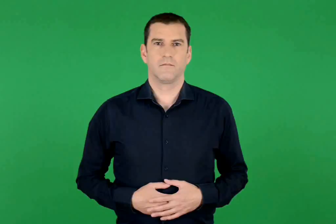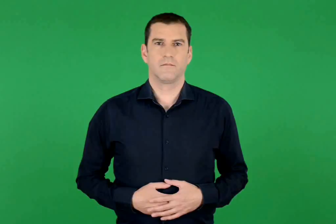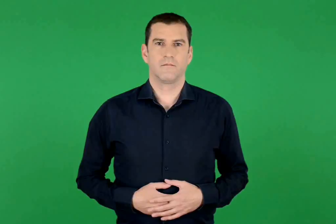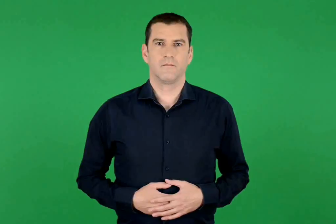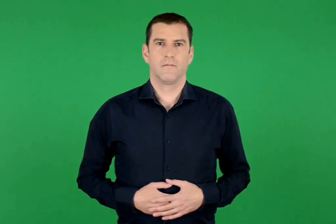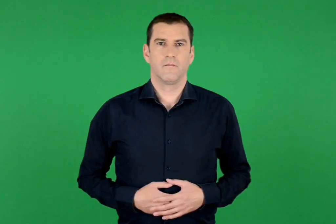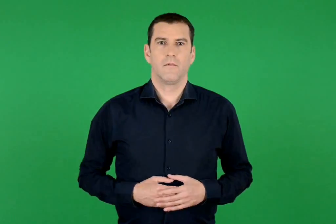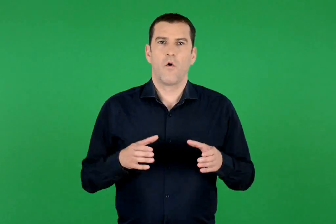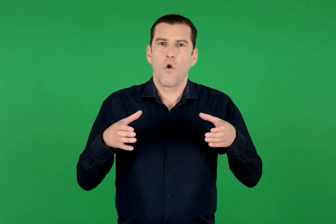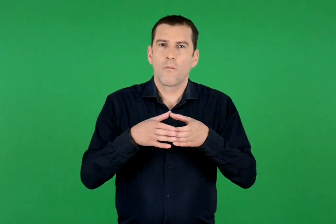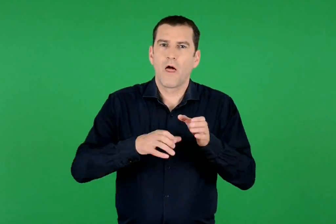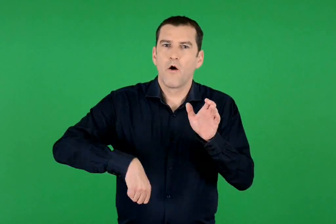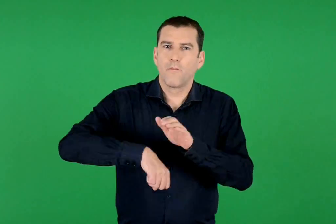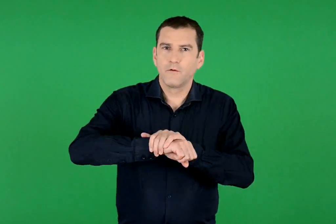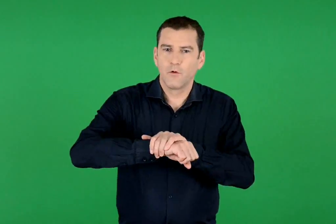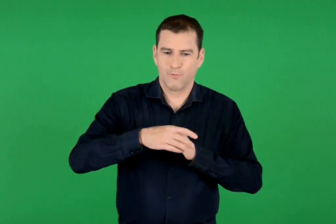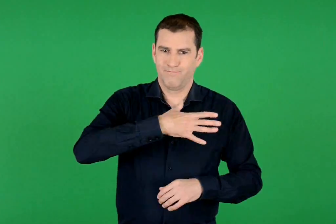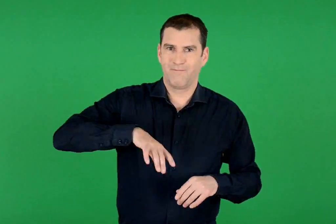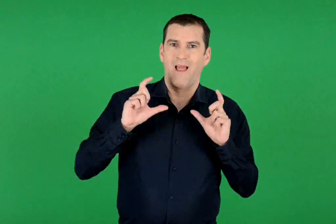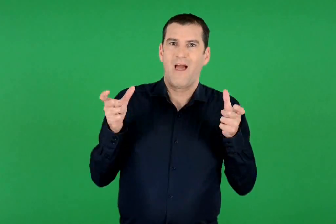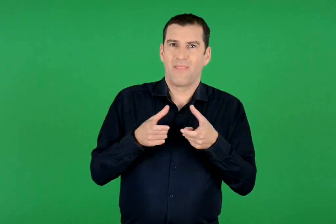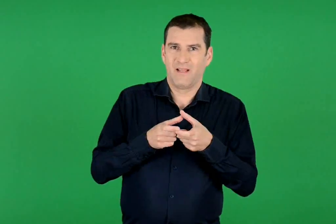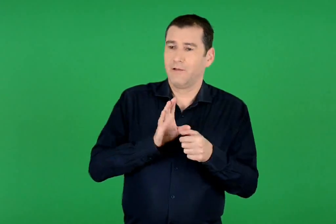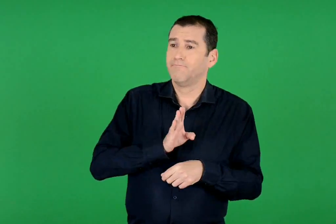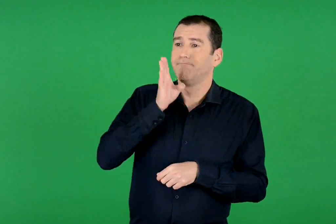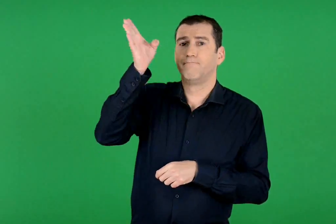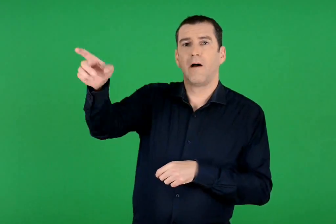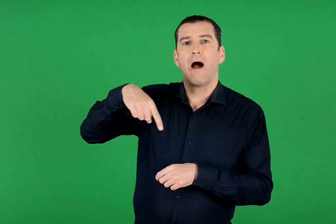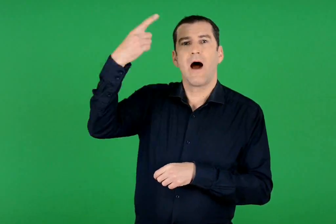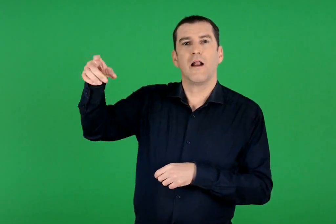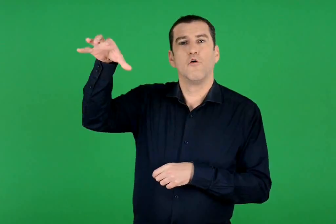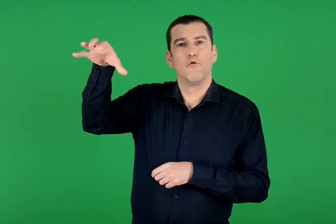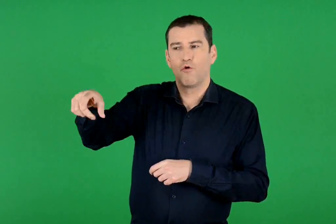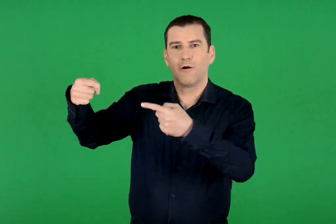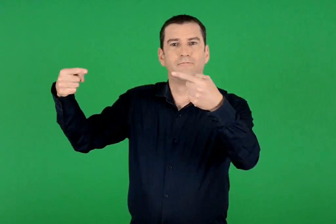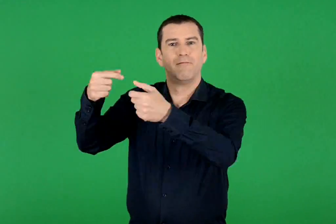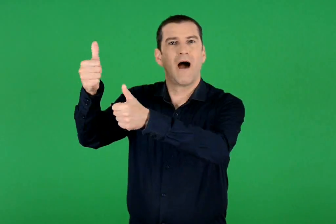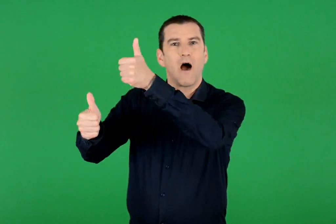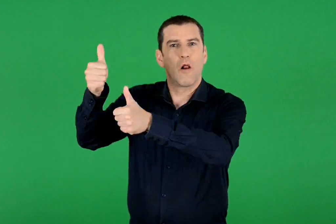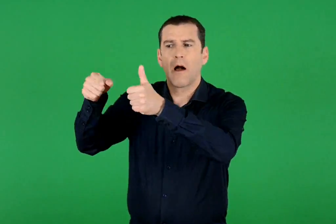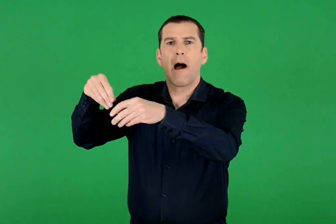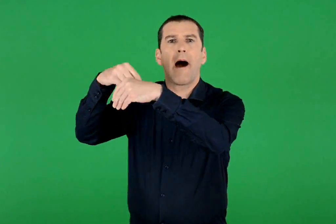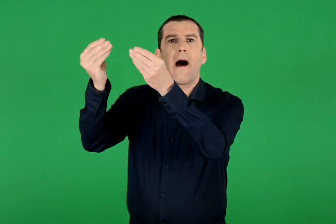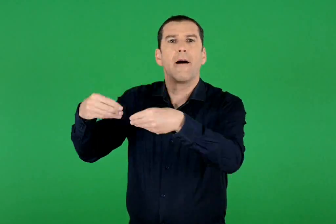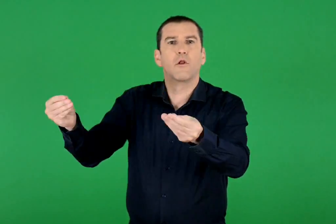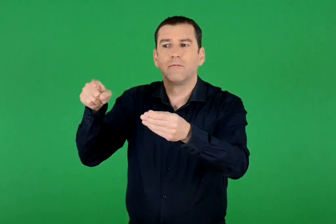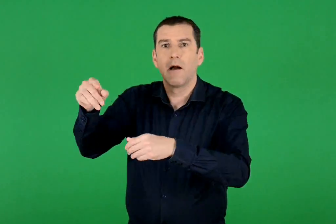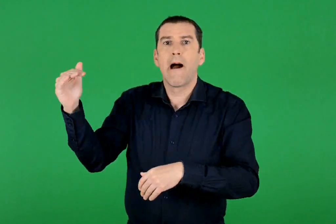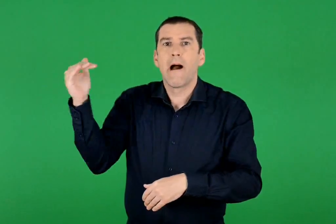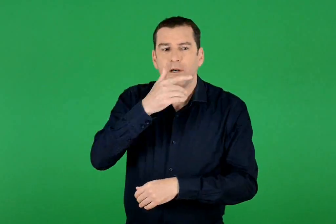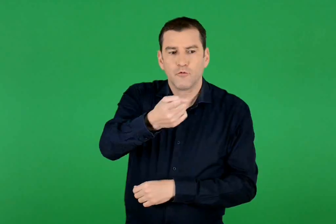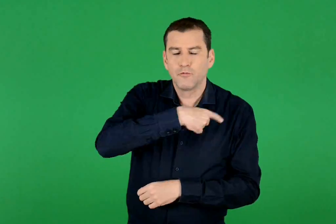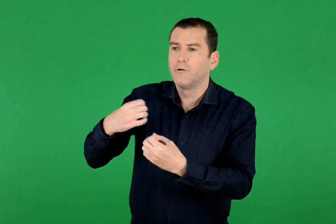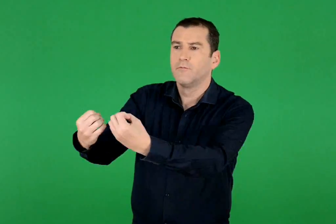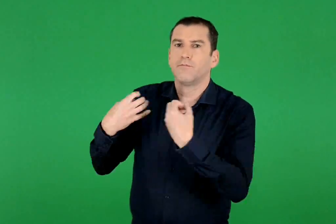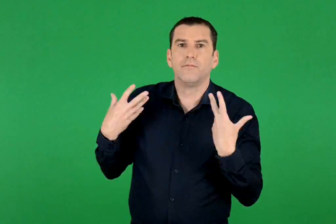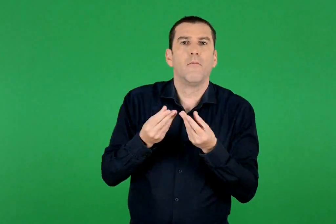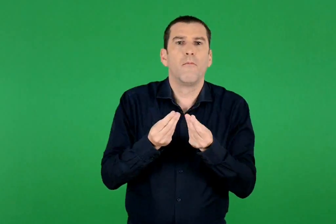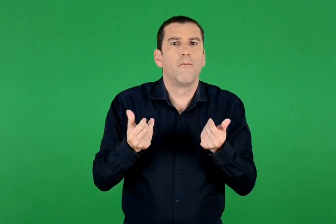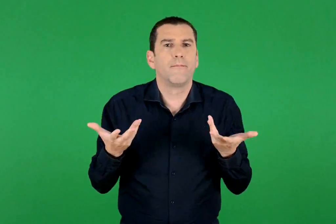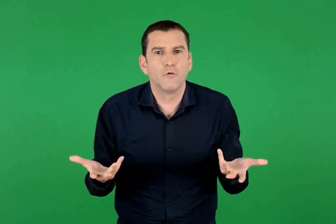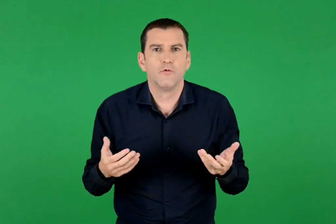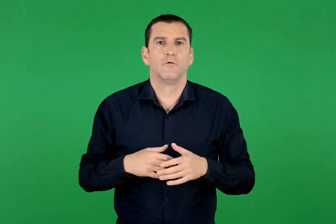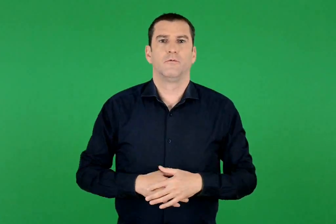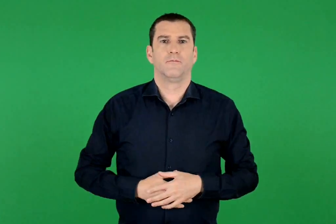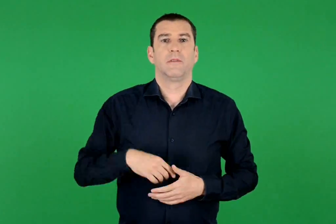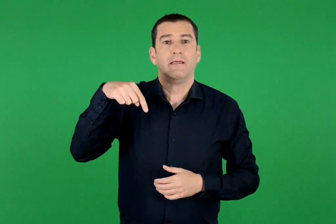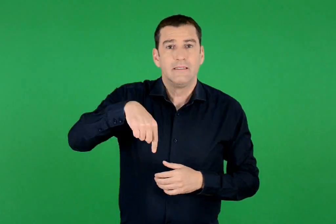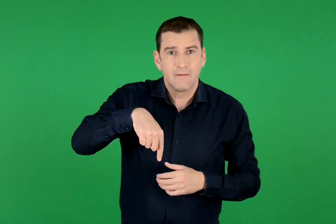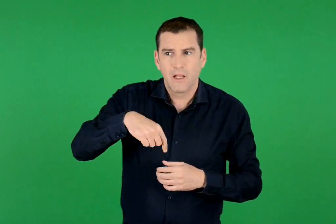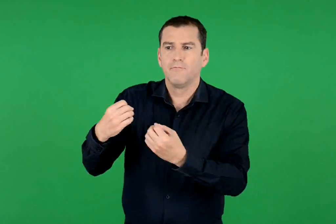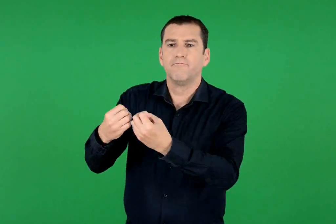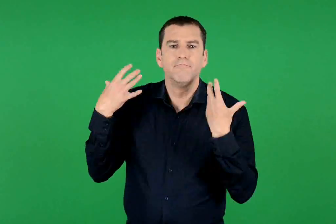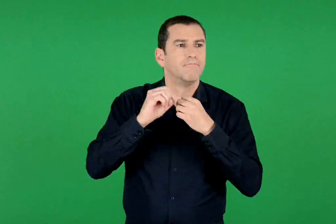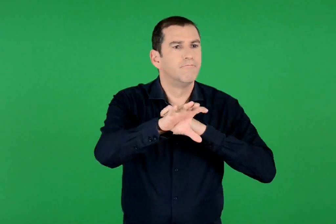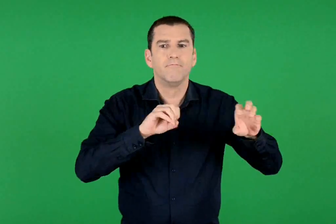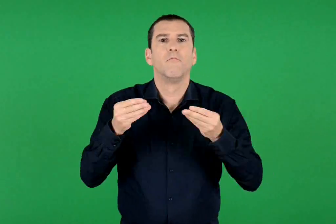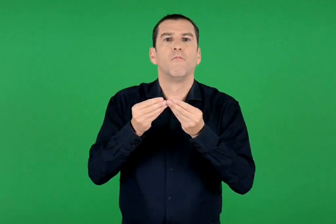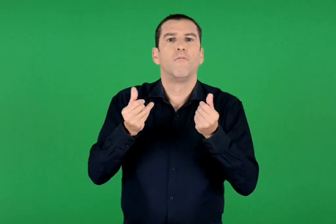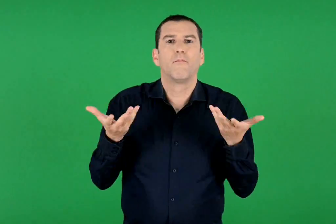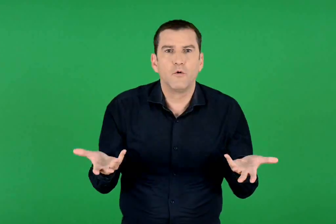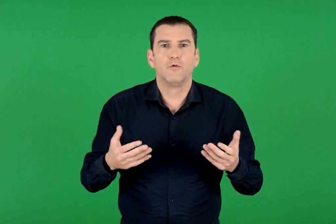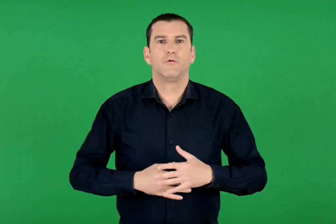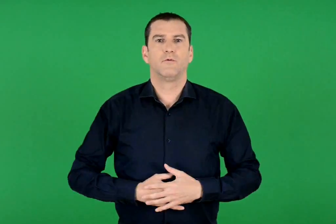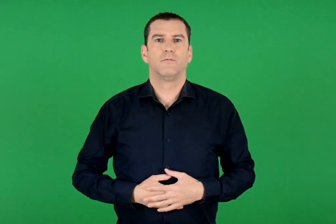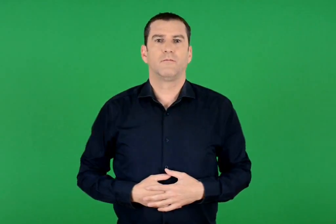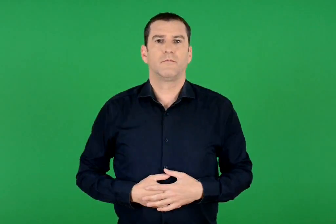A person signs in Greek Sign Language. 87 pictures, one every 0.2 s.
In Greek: πώς πληροφορούμαστε αμέσως το αποτέλεσμα του αγώνα της εθνικής μας ομάδας ποδοσφαίρου , όταν αγωνίζεται σε μια άλλη χώρα ; πώς ενημερωνόμαστε σήμερα ;
